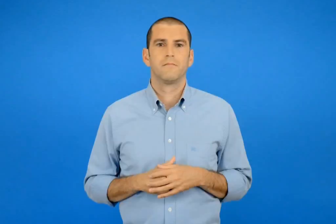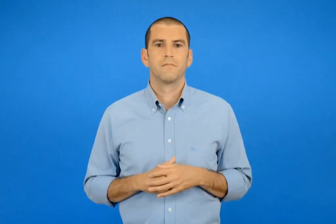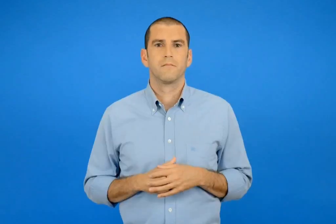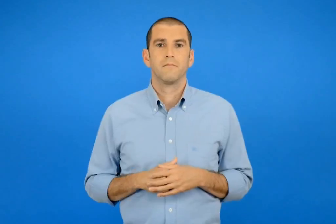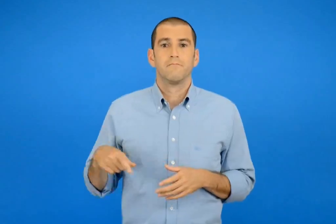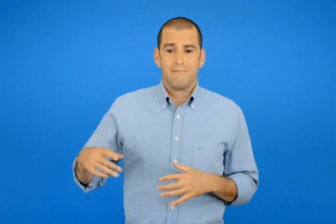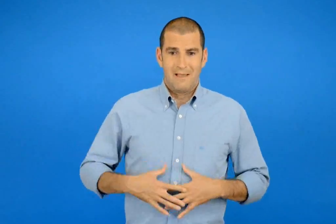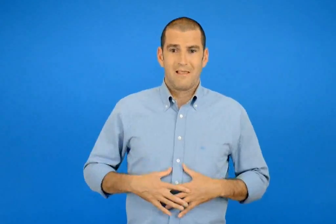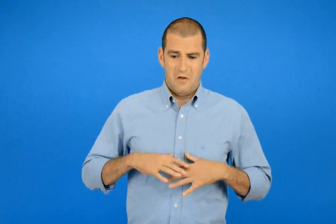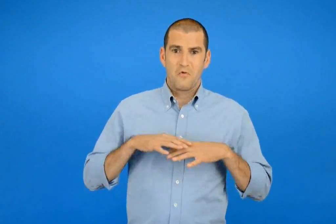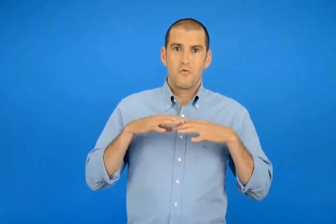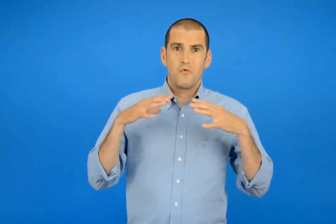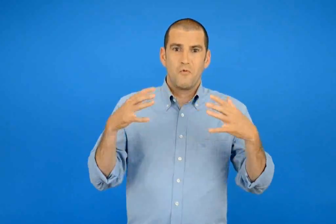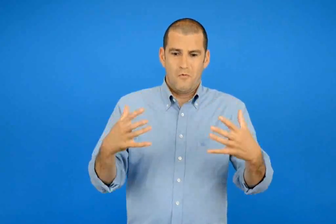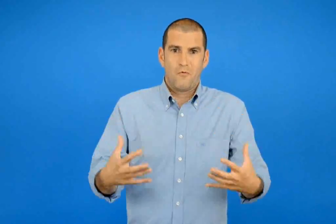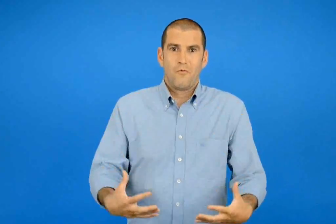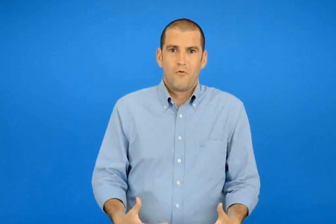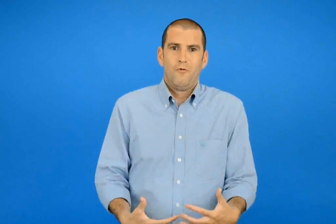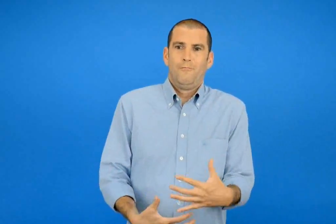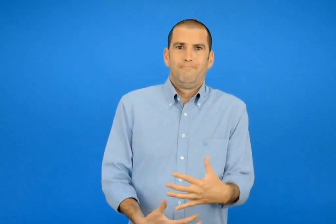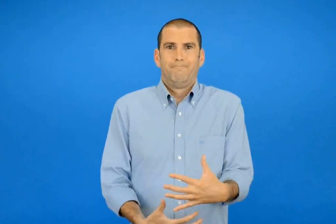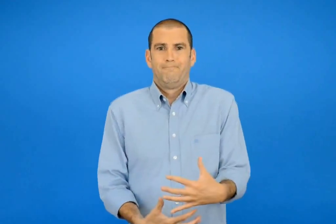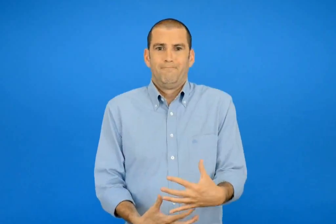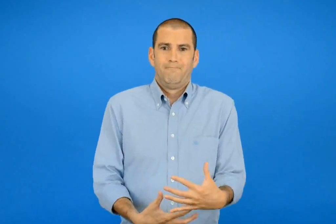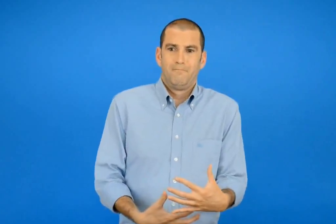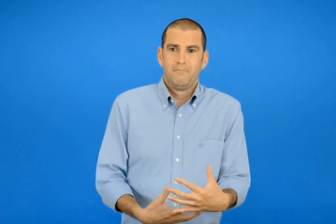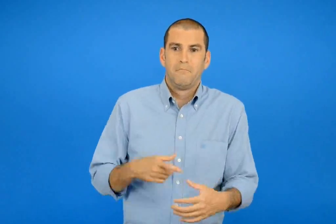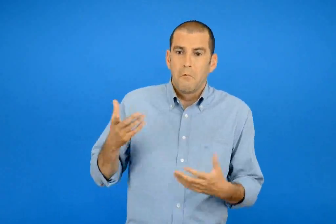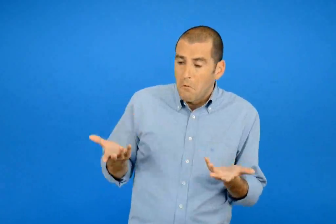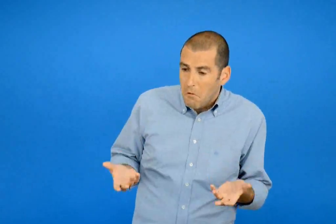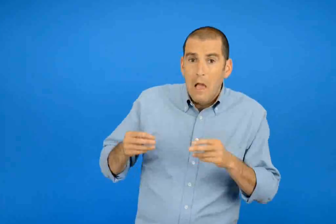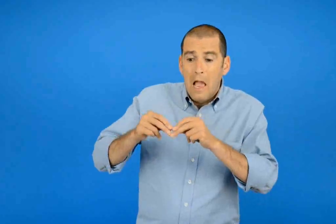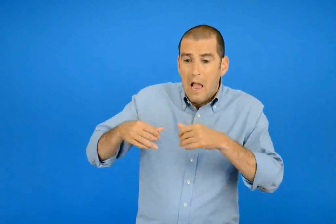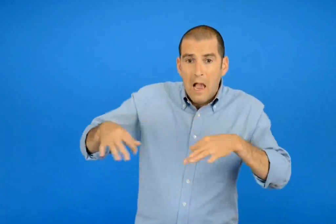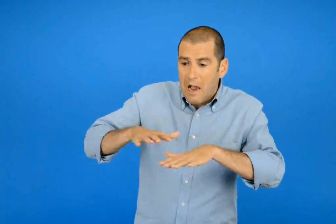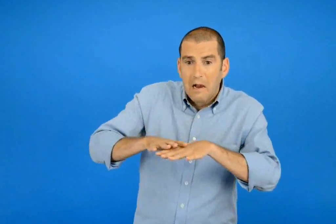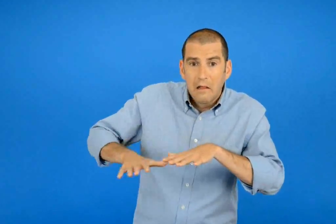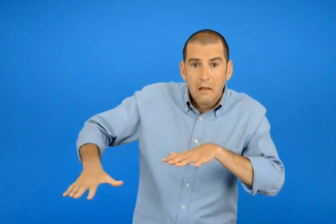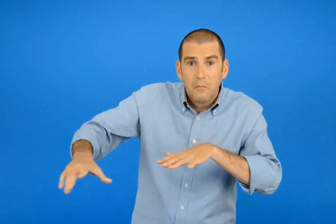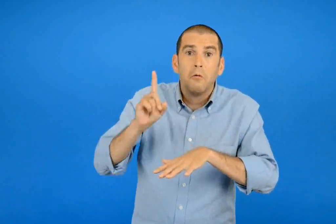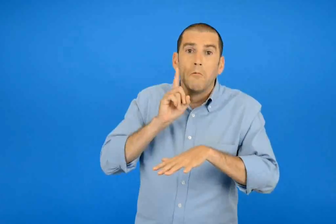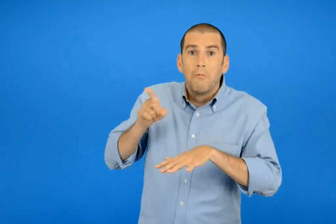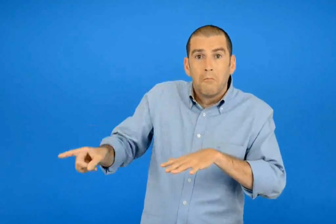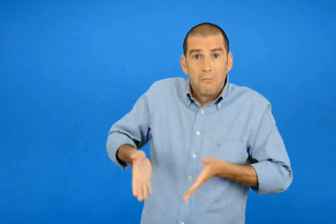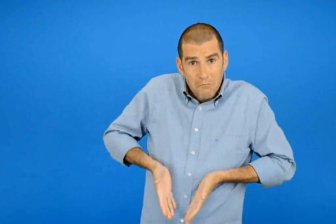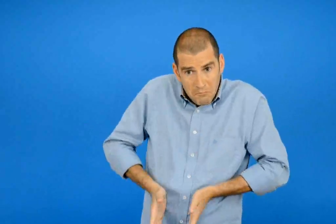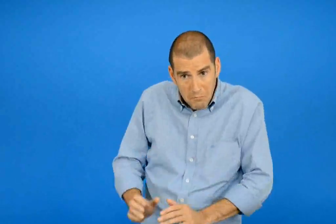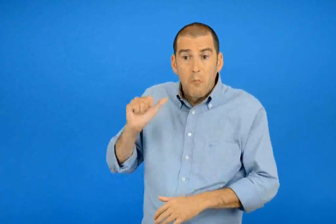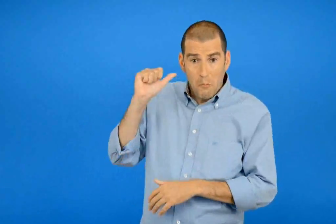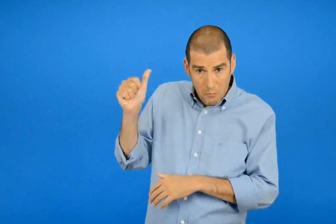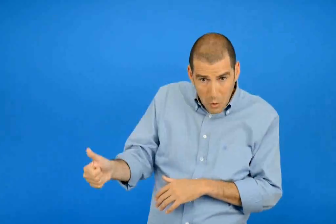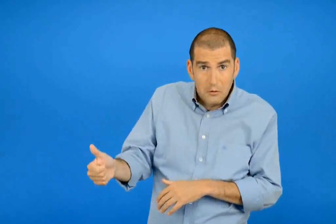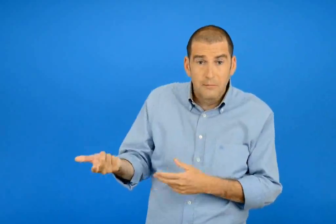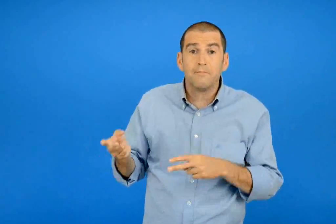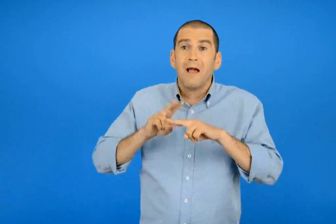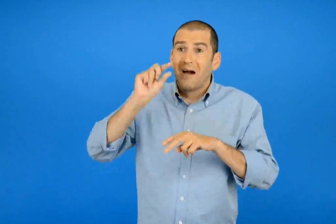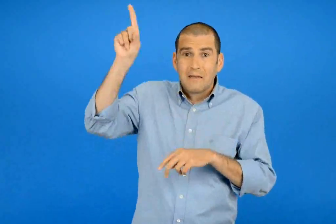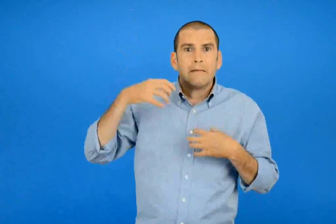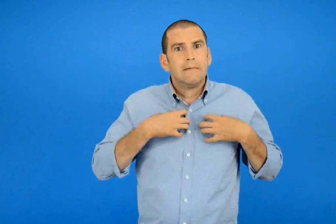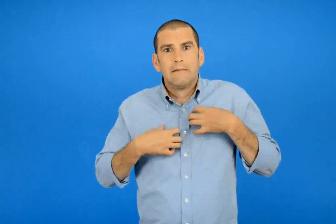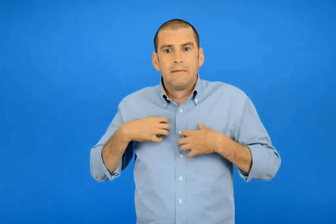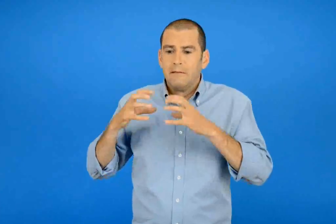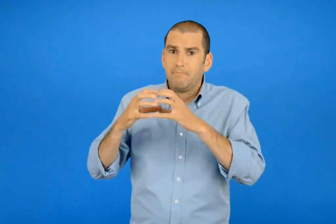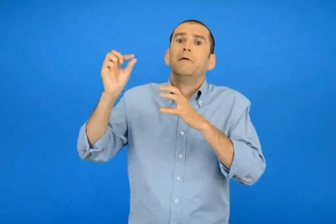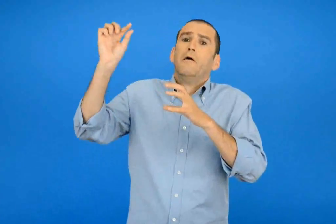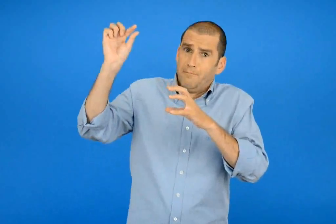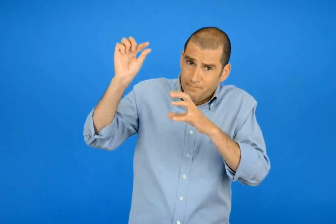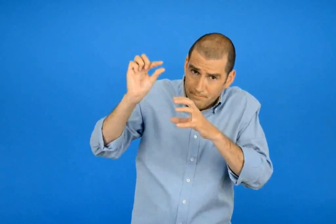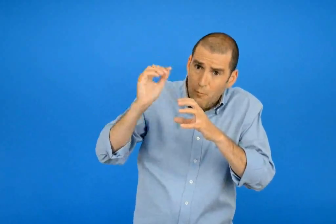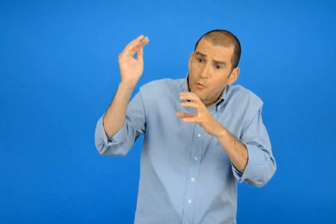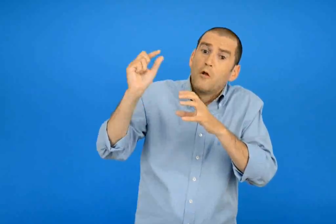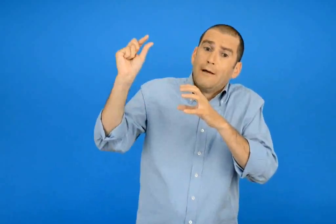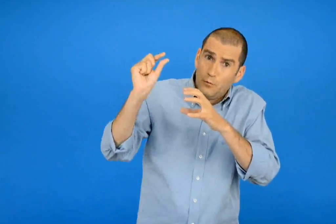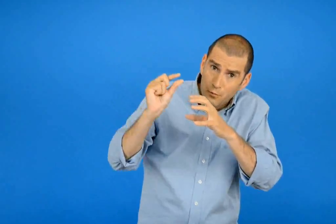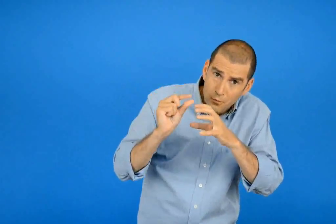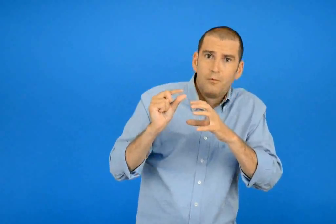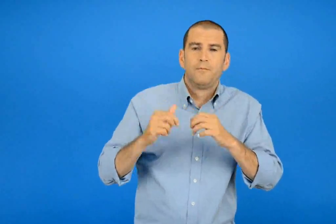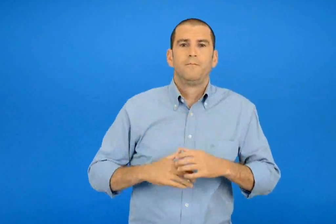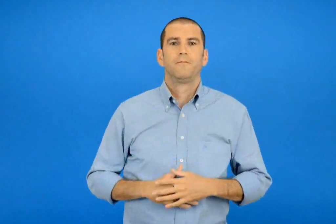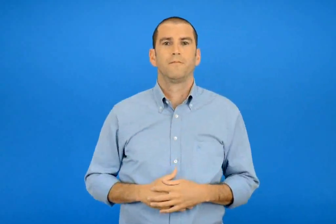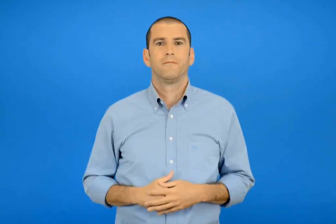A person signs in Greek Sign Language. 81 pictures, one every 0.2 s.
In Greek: κρατούσε την κοιλιά της που ήταν μεγάλη και στρογγυλή άραγε αυτή η γυναικά θα γεννούσε εκεί στην ερημιά μονή της ; το αστεράκι ανήσυχο πλησίασε ακόμη περισσότερο
